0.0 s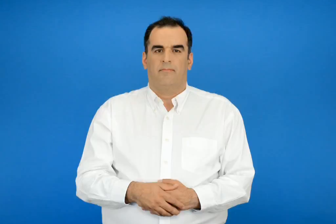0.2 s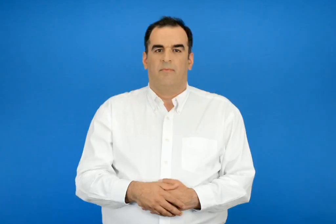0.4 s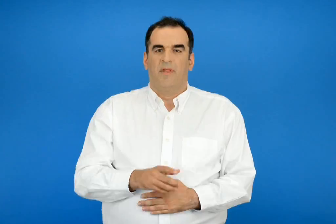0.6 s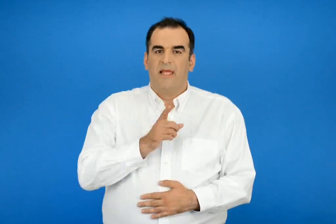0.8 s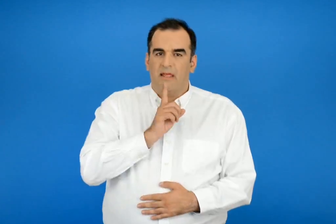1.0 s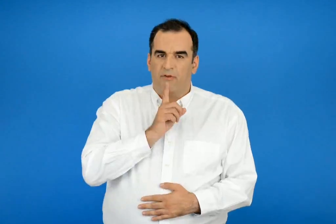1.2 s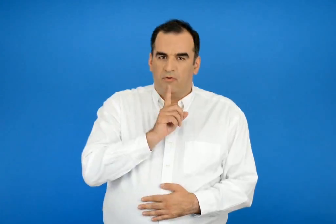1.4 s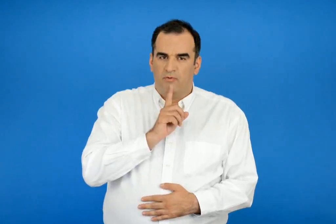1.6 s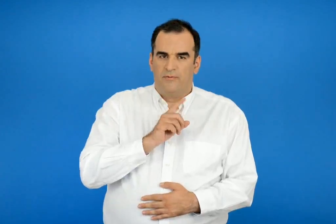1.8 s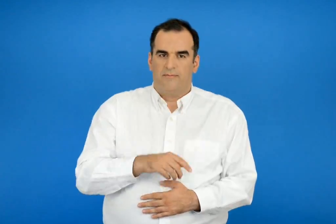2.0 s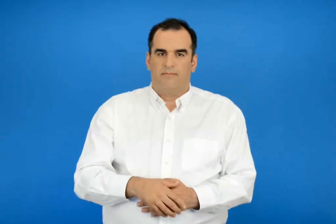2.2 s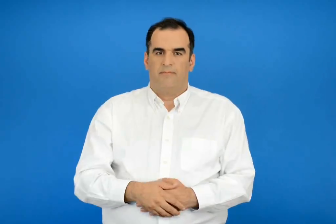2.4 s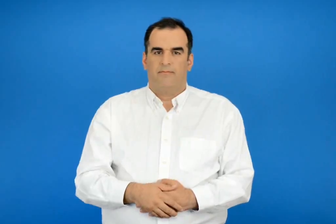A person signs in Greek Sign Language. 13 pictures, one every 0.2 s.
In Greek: ίδιος
